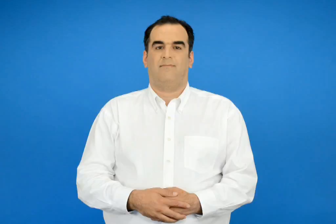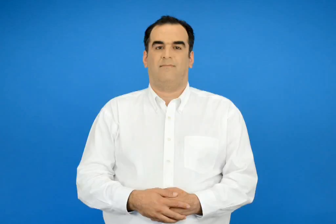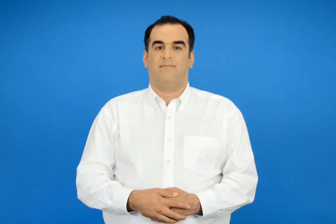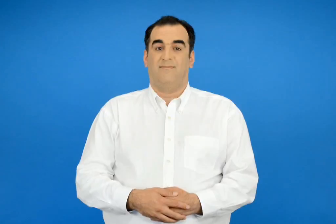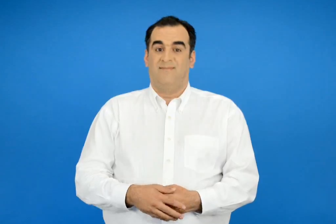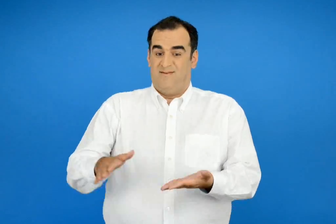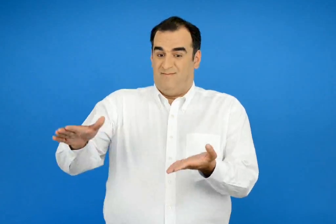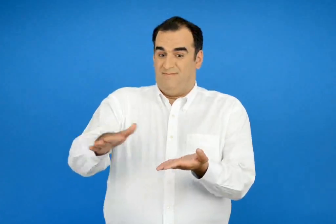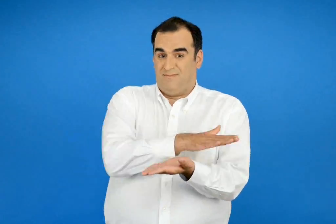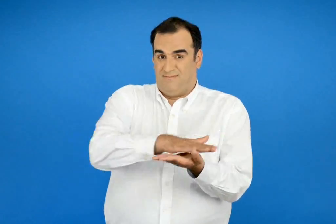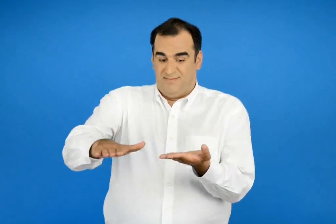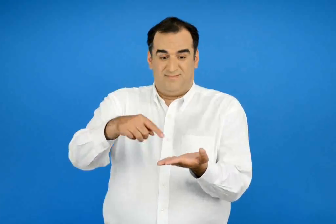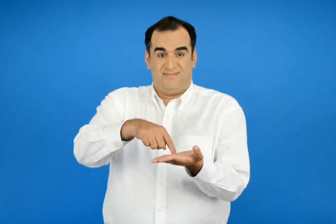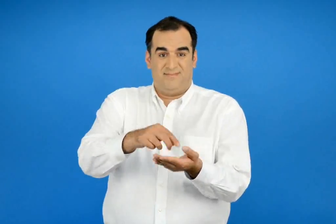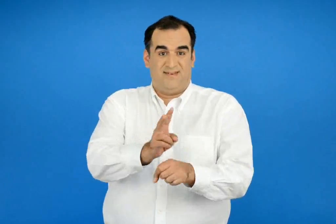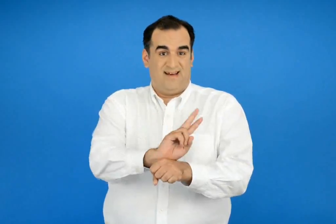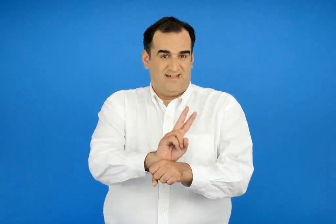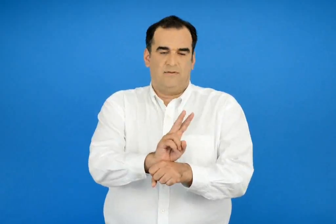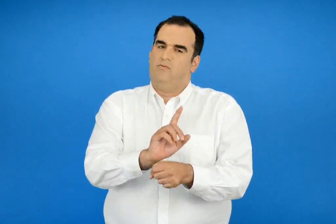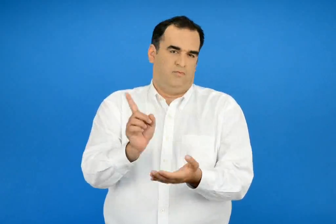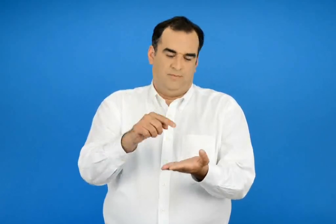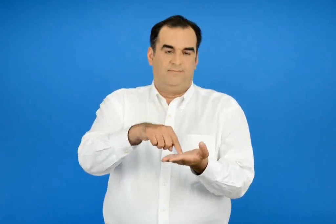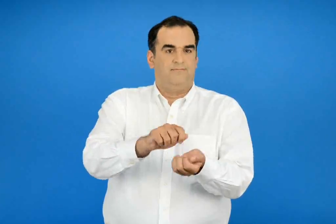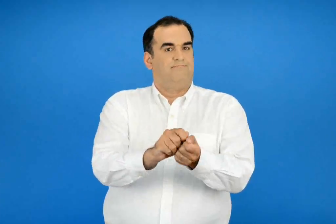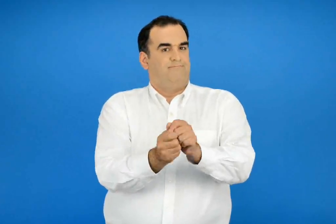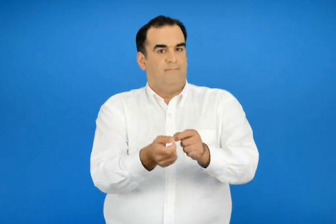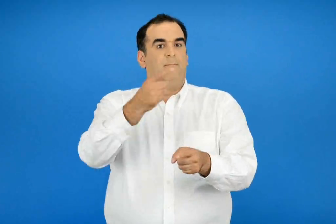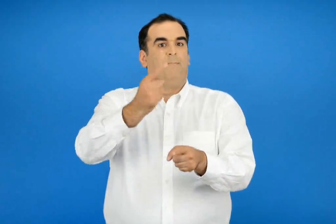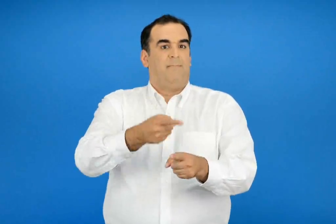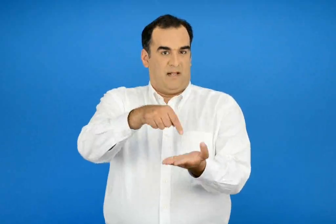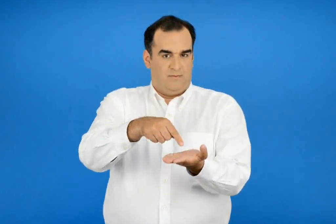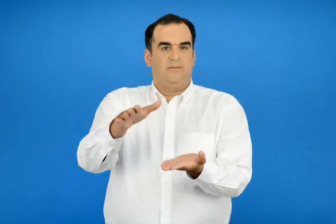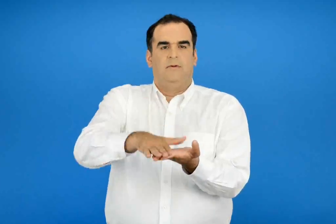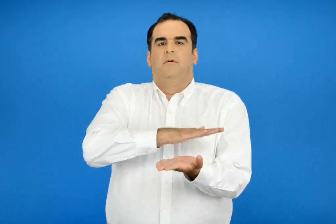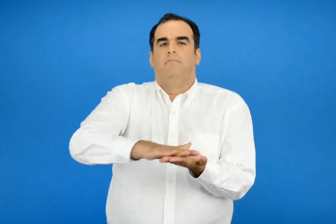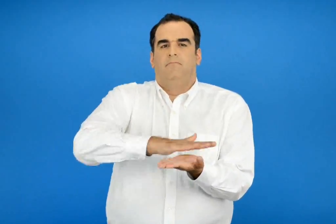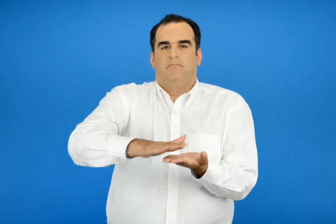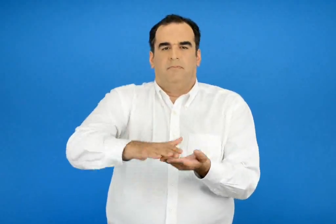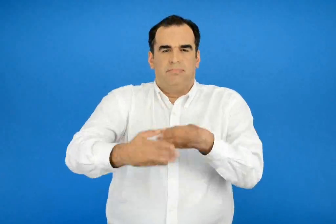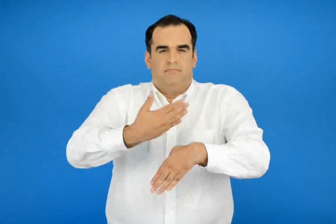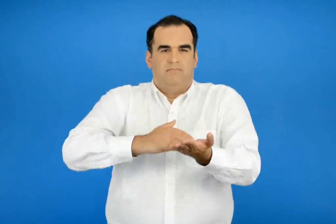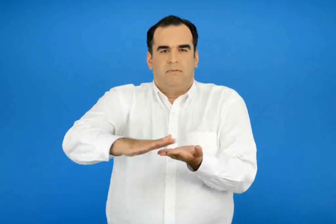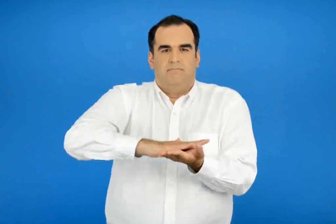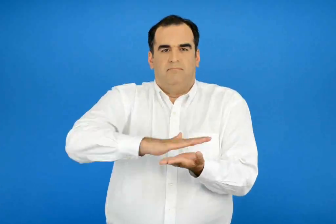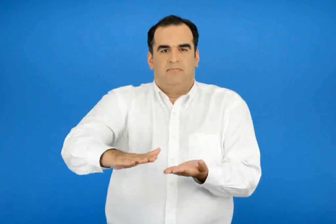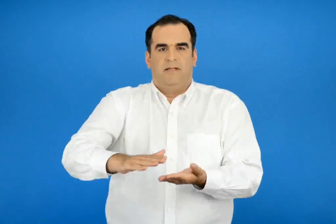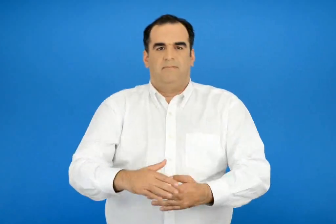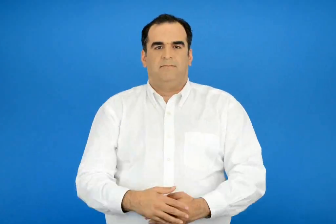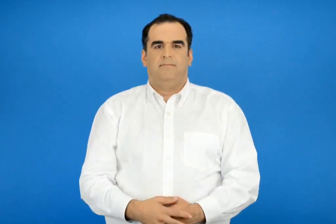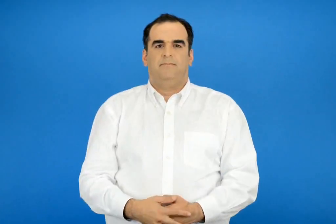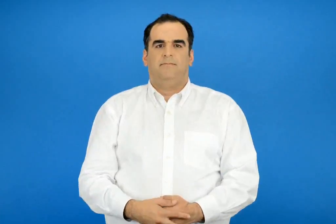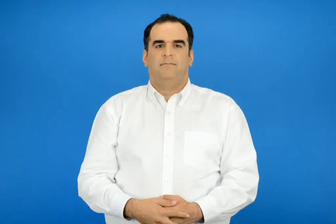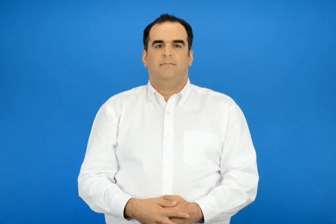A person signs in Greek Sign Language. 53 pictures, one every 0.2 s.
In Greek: τα φιλμ τυπώνονται όχι πάνω σε χαρτί αλλά πάνω σε πλάκες από τσίγκο
